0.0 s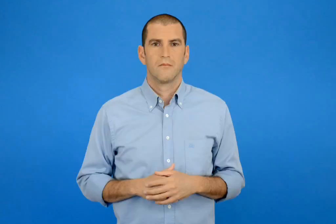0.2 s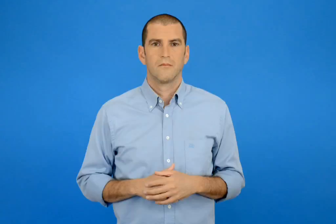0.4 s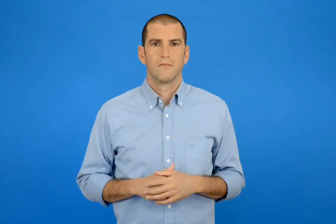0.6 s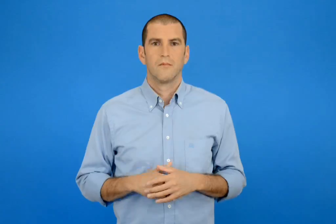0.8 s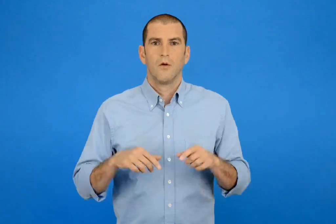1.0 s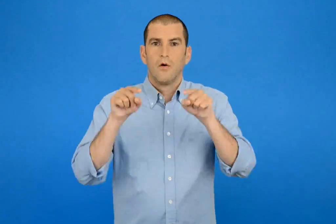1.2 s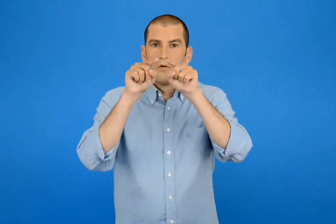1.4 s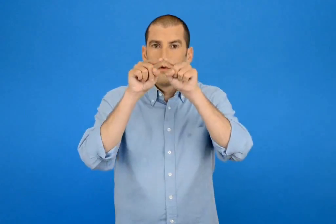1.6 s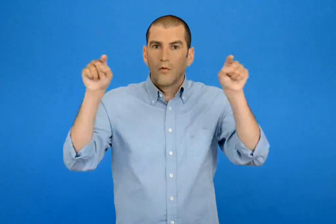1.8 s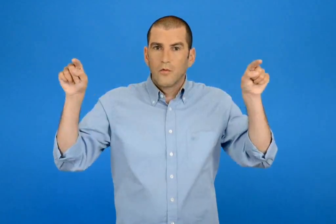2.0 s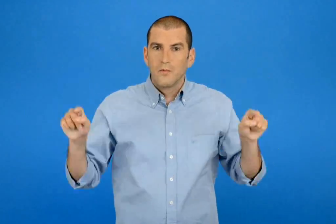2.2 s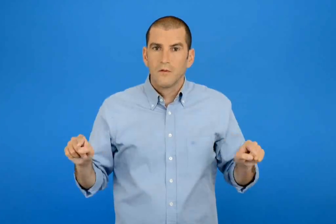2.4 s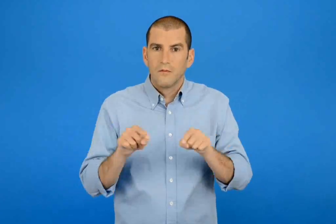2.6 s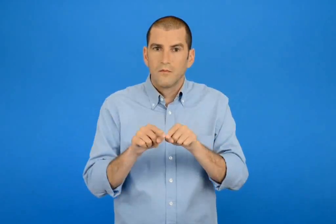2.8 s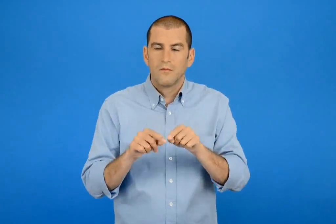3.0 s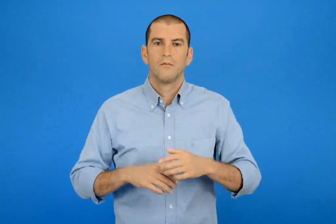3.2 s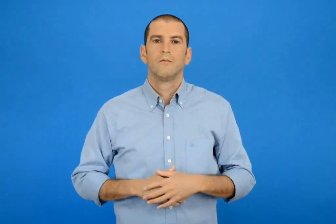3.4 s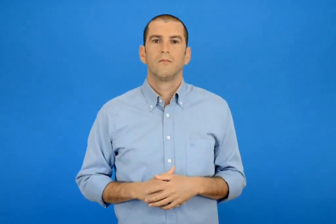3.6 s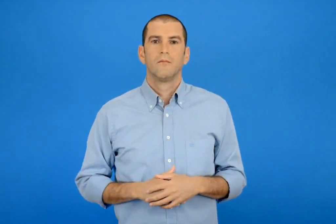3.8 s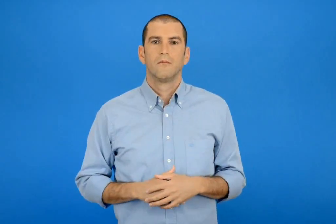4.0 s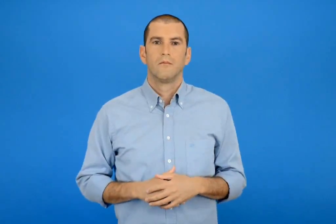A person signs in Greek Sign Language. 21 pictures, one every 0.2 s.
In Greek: ορθογωνίου παραλληλογράμμου
